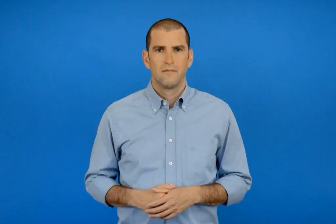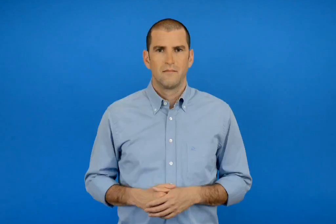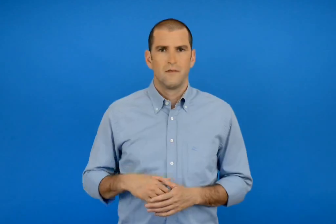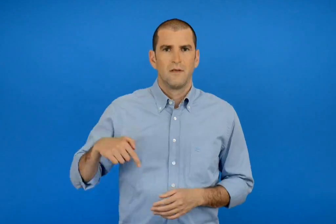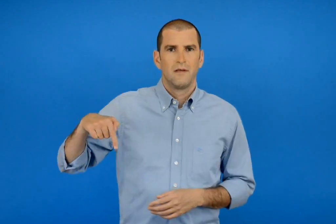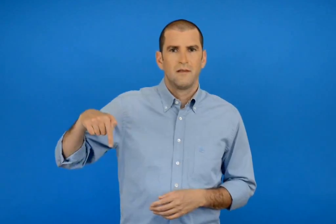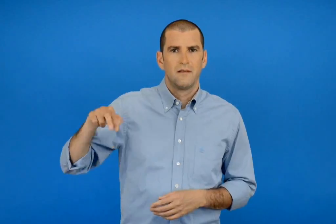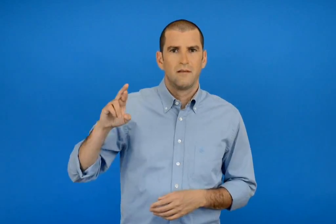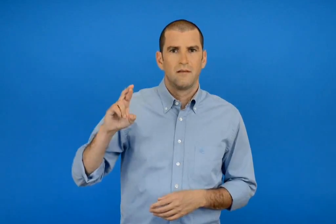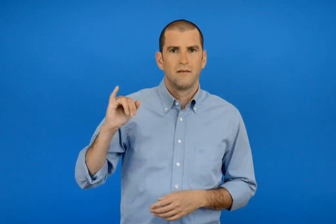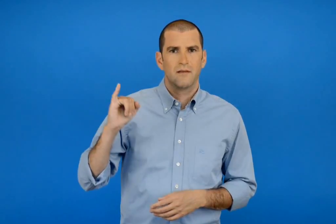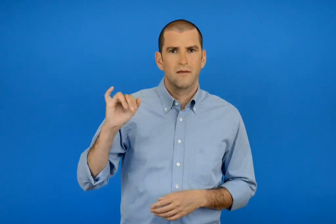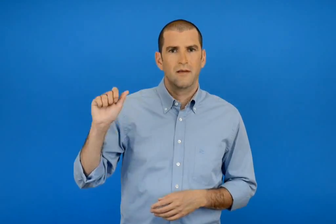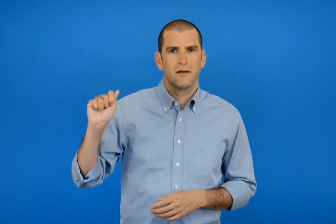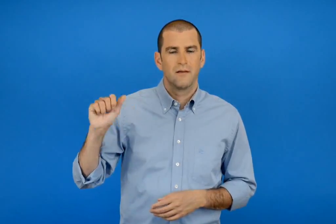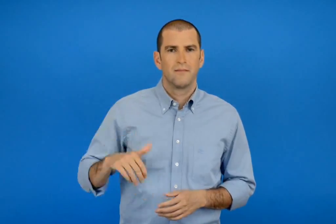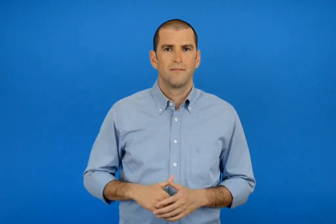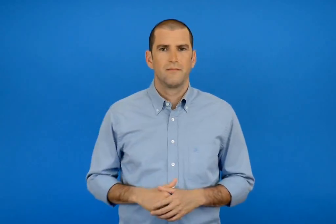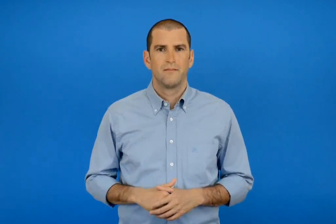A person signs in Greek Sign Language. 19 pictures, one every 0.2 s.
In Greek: τρία
